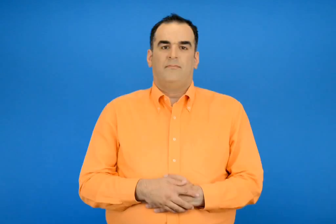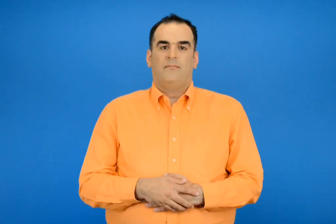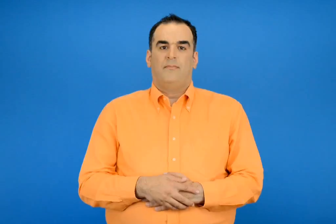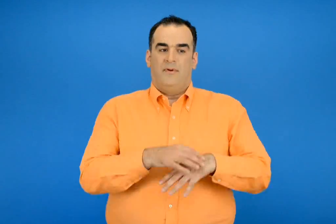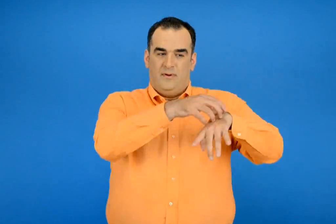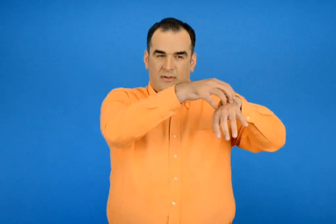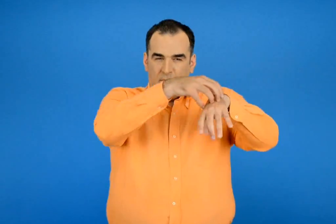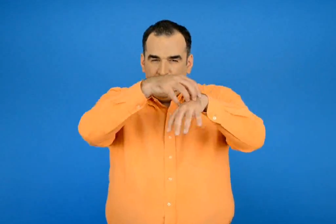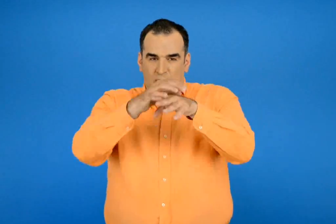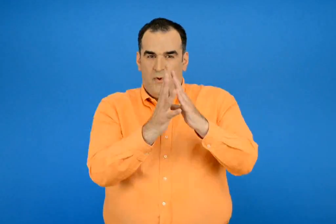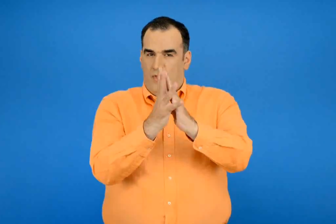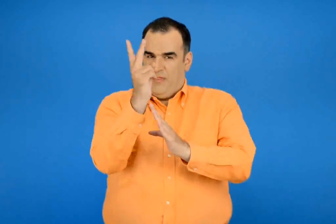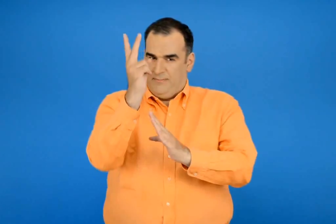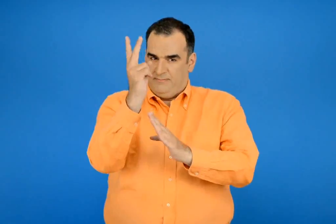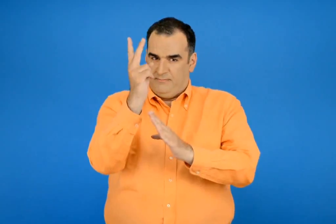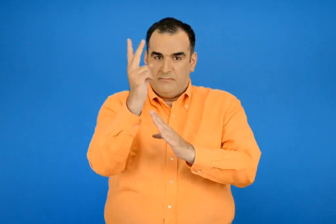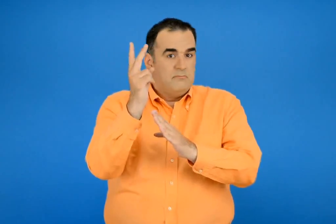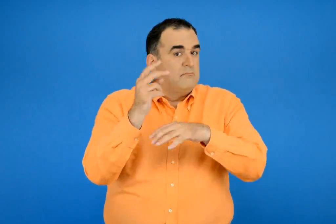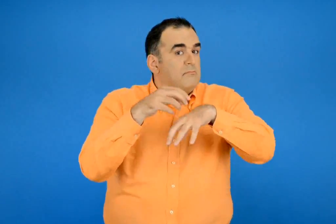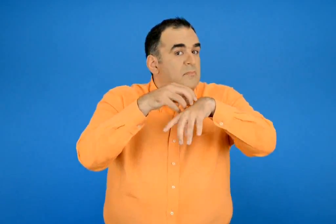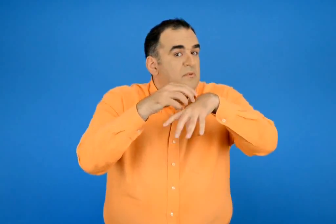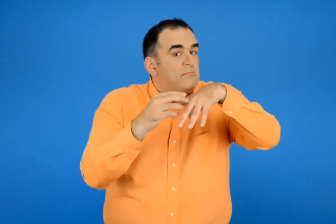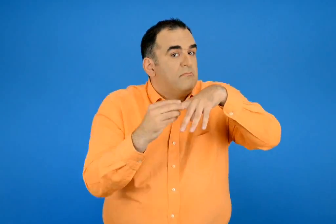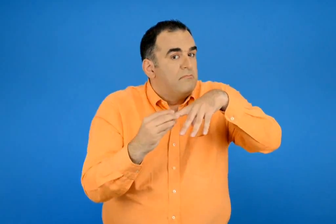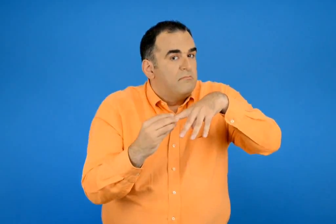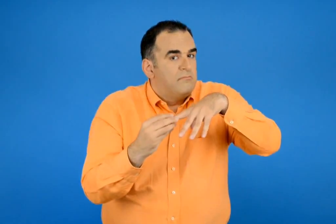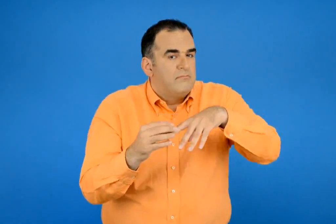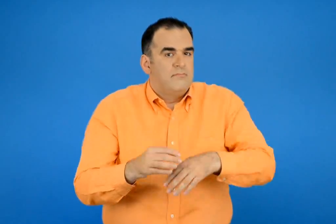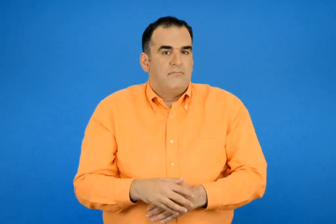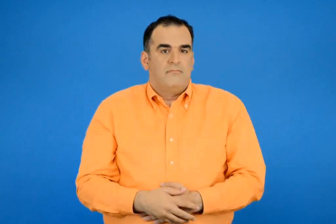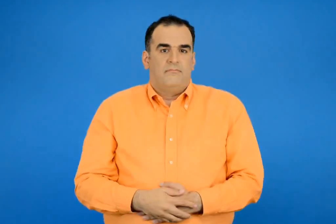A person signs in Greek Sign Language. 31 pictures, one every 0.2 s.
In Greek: 12 χταπόδια ;
